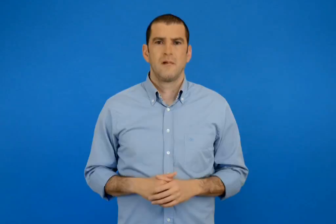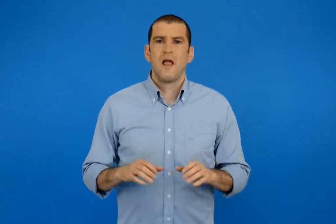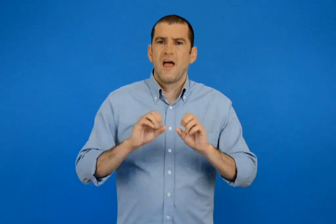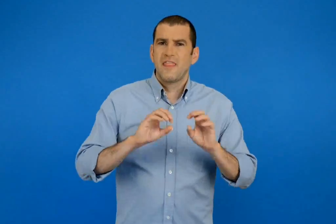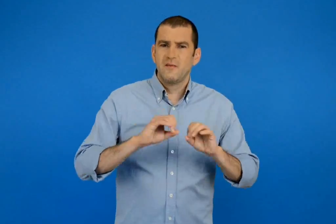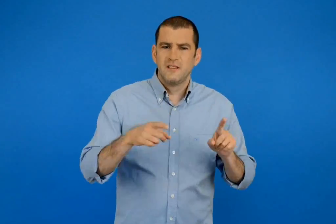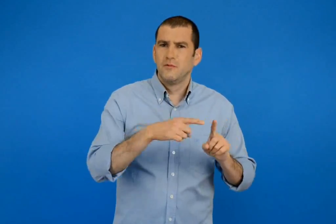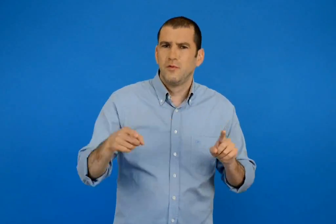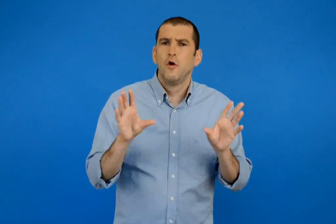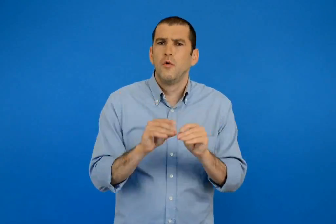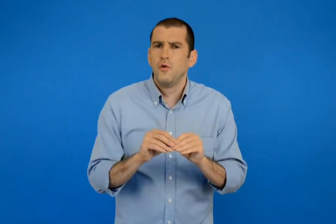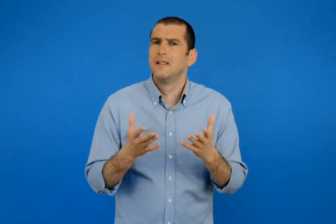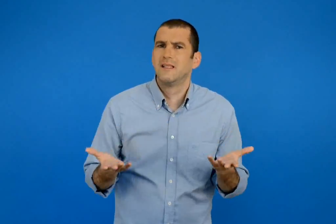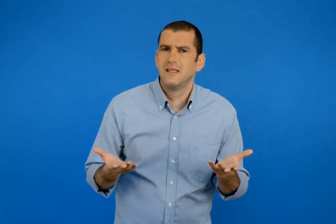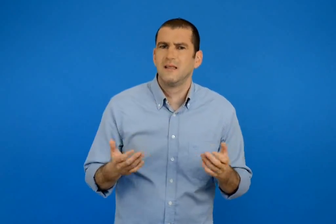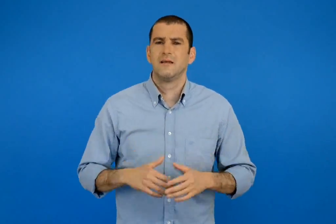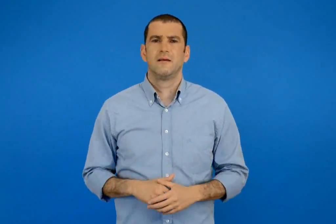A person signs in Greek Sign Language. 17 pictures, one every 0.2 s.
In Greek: τι είναι οι διαφημίσεις ;
